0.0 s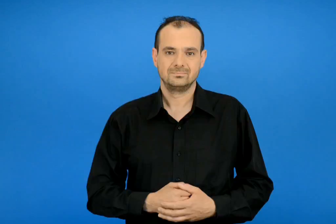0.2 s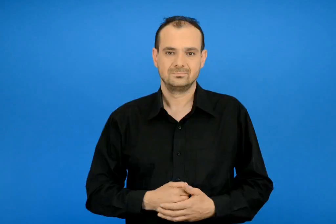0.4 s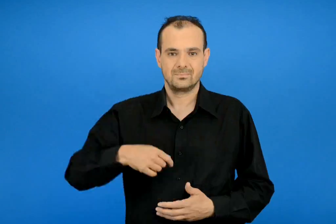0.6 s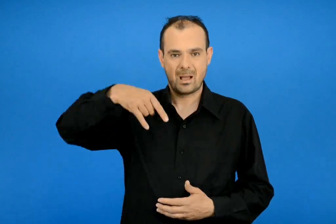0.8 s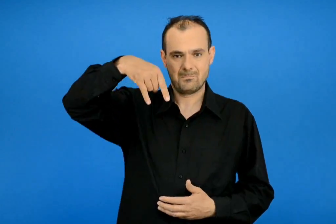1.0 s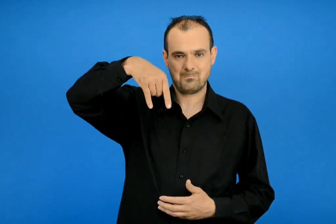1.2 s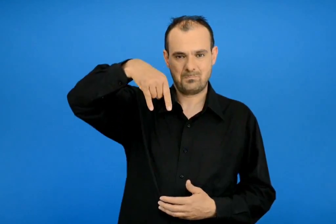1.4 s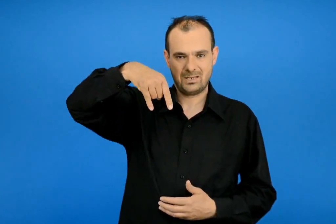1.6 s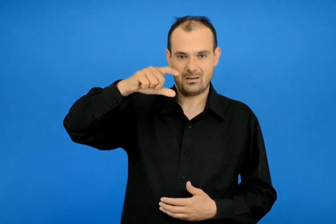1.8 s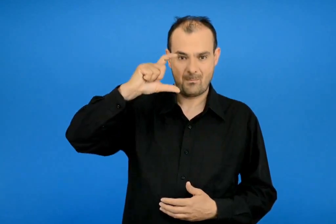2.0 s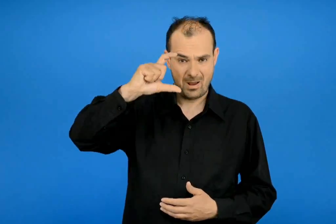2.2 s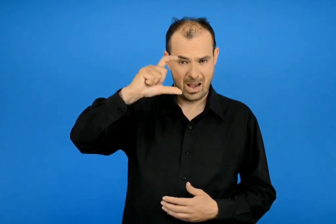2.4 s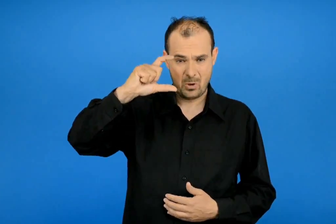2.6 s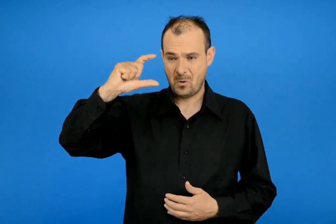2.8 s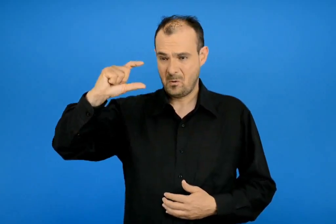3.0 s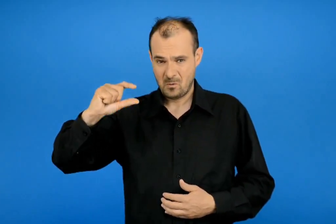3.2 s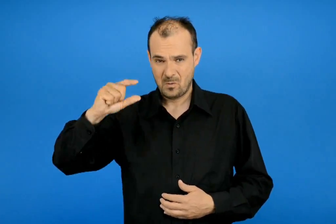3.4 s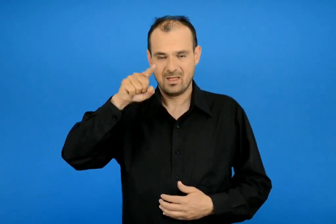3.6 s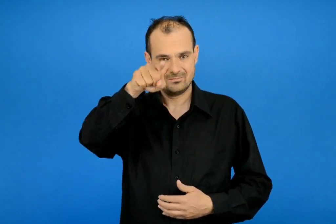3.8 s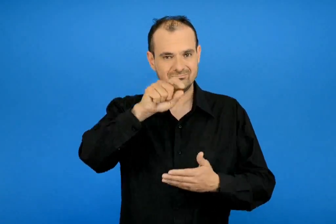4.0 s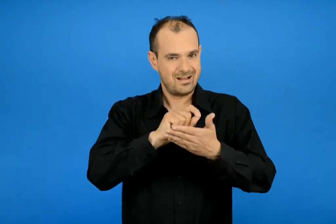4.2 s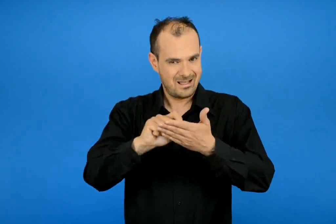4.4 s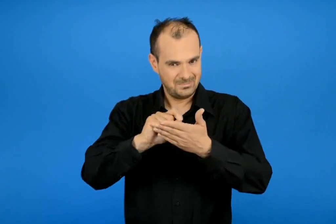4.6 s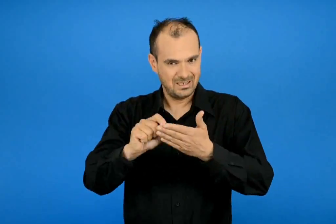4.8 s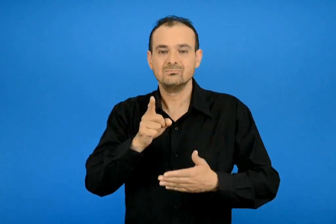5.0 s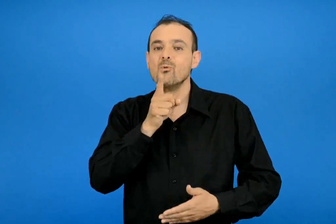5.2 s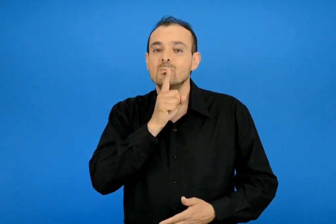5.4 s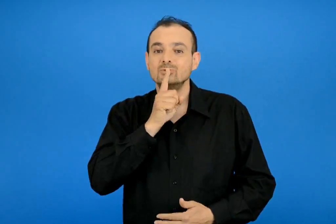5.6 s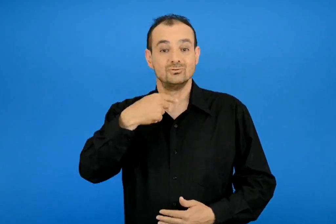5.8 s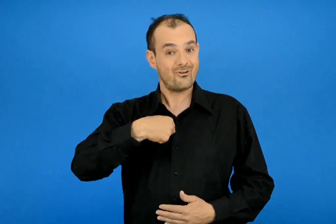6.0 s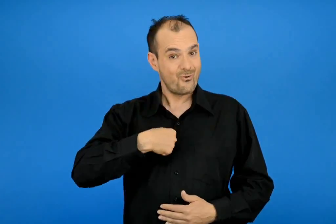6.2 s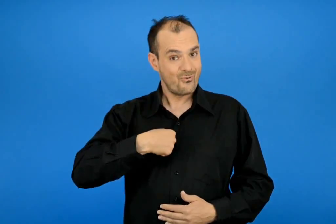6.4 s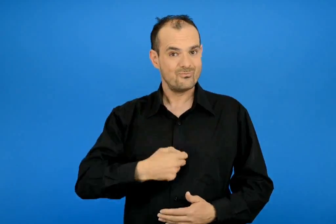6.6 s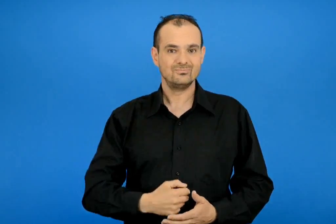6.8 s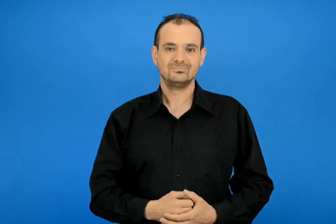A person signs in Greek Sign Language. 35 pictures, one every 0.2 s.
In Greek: γράψε π π όπως εγώ
